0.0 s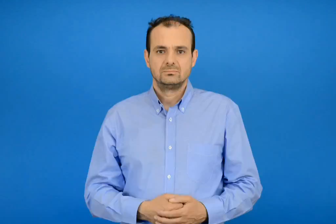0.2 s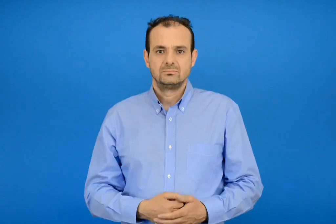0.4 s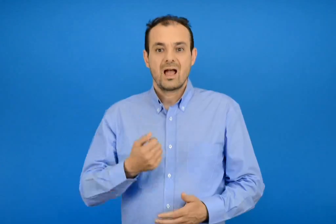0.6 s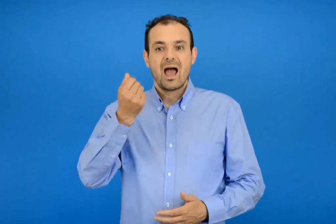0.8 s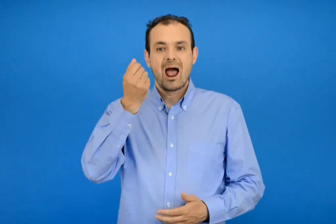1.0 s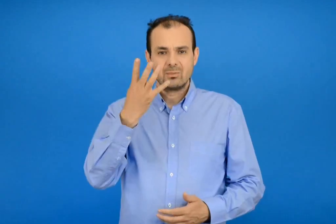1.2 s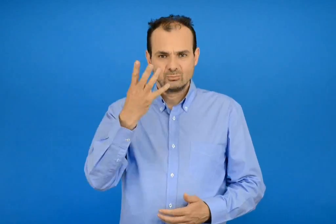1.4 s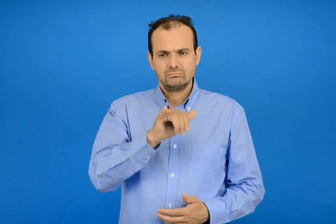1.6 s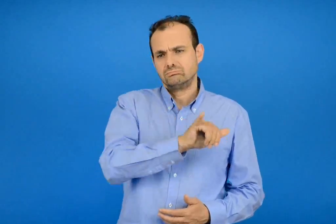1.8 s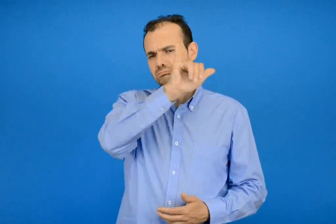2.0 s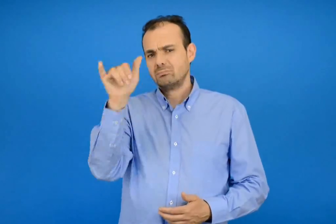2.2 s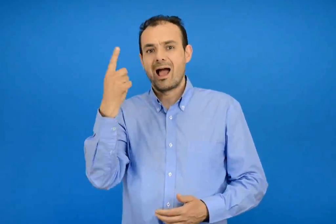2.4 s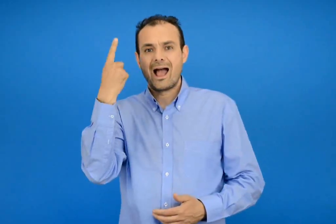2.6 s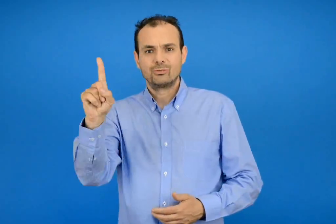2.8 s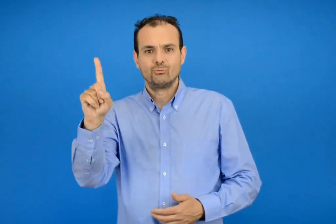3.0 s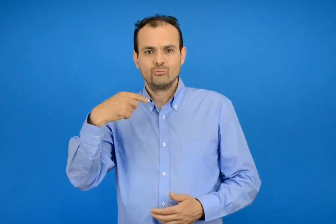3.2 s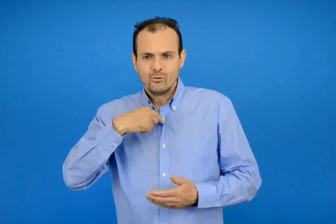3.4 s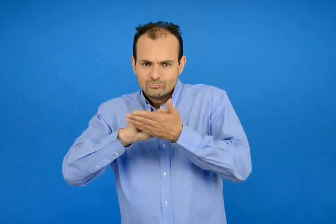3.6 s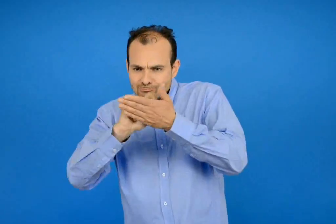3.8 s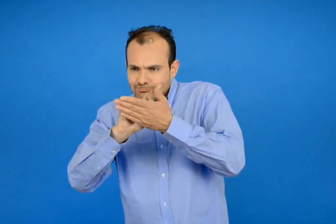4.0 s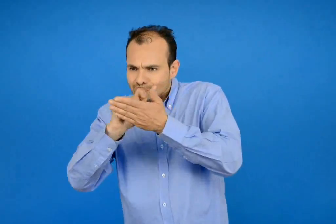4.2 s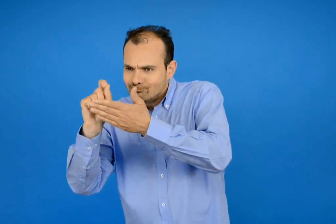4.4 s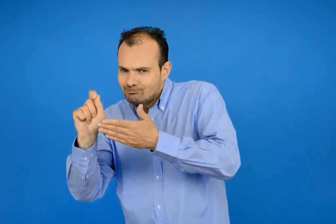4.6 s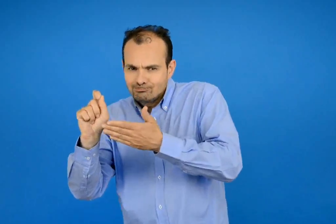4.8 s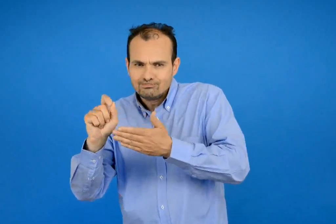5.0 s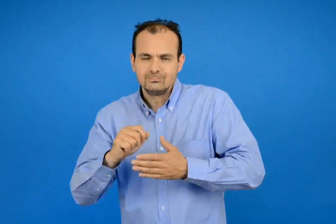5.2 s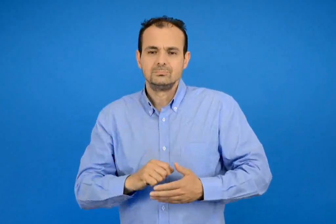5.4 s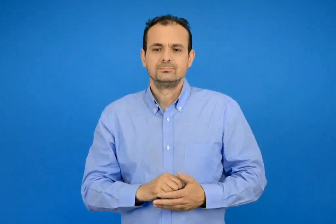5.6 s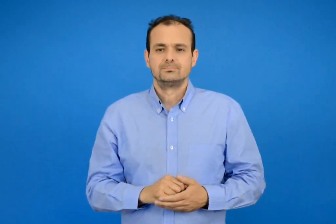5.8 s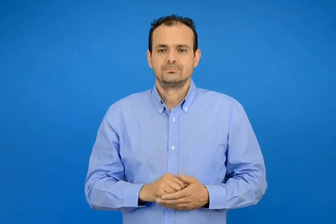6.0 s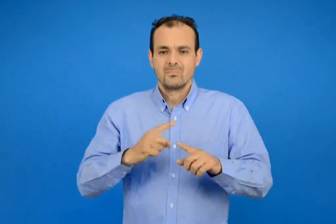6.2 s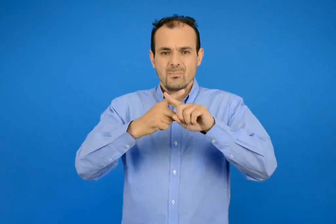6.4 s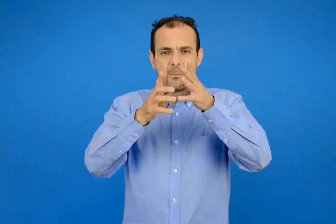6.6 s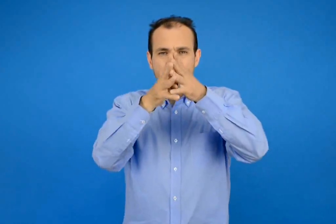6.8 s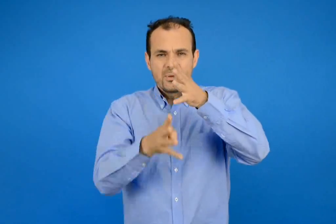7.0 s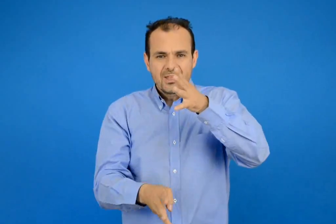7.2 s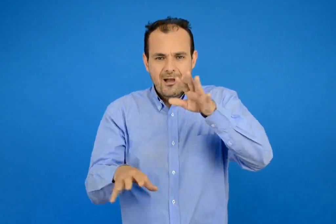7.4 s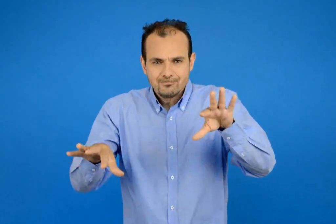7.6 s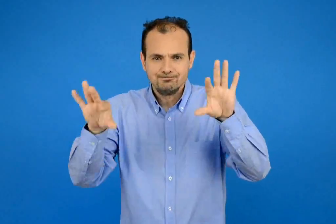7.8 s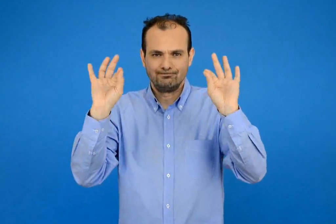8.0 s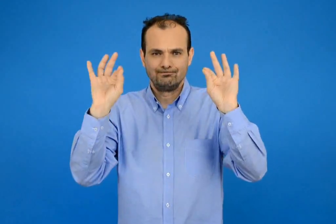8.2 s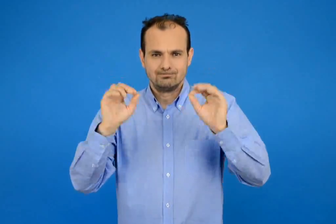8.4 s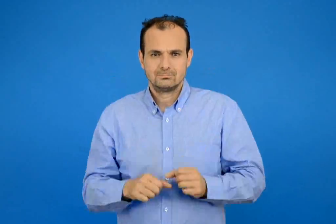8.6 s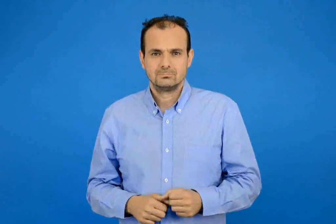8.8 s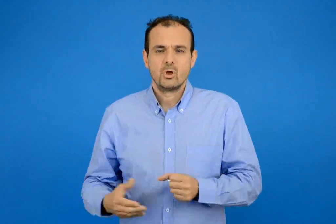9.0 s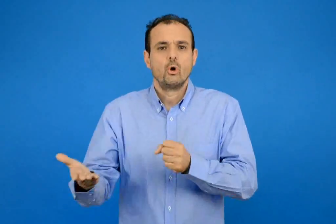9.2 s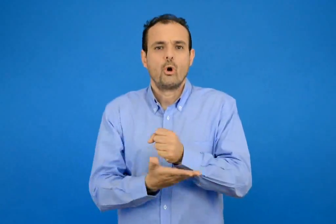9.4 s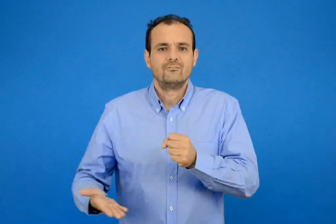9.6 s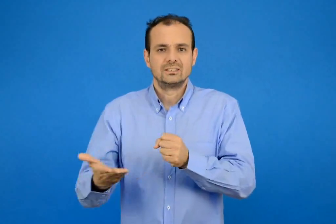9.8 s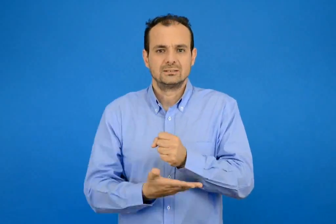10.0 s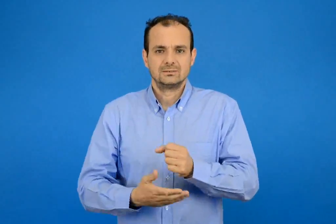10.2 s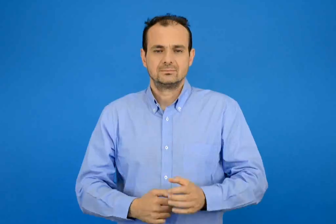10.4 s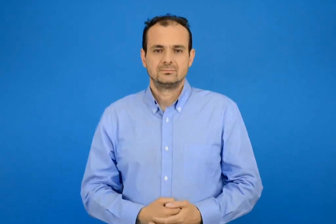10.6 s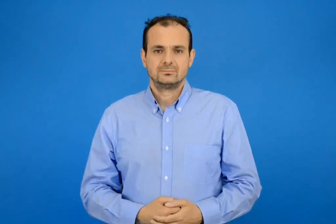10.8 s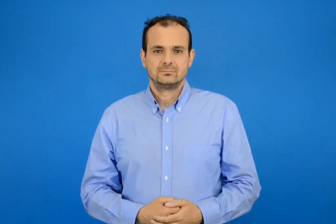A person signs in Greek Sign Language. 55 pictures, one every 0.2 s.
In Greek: αναλύω αριθμούς μέχρι το 100 εισαγωγή στην προπαίδεια στο χωράφι
